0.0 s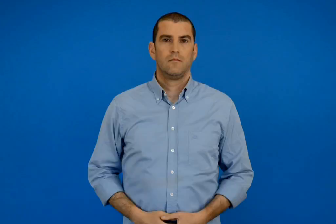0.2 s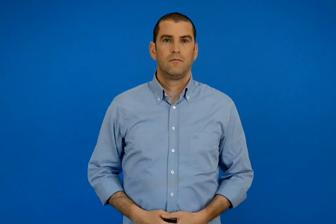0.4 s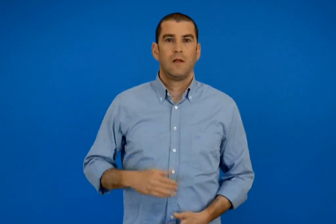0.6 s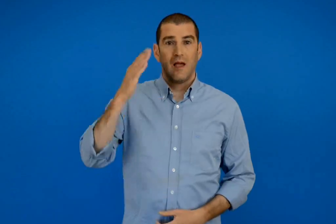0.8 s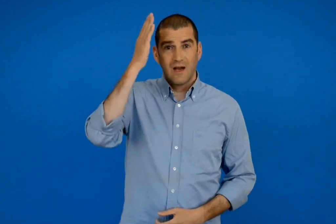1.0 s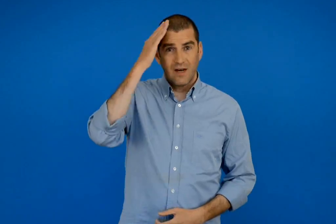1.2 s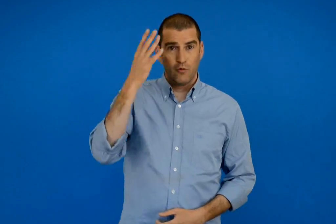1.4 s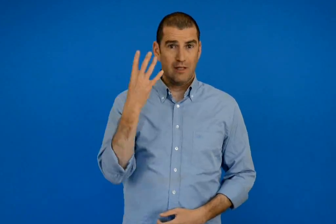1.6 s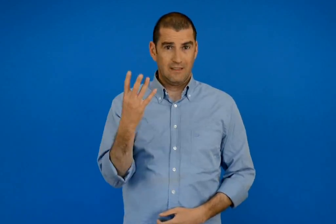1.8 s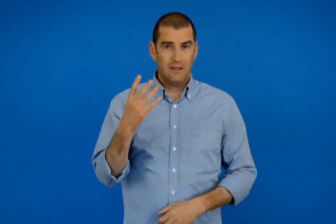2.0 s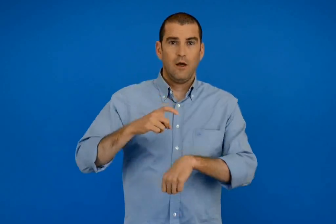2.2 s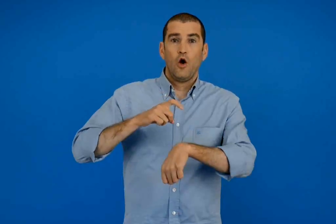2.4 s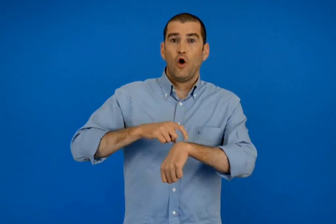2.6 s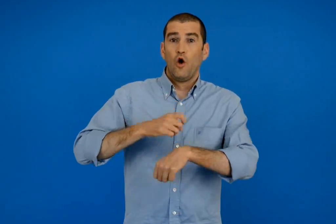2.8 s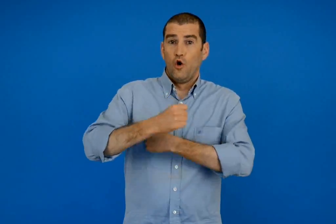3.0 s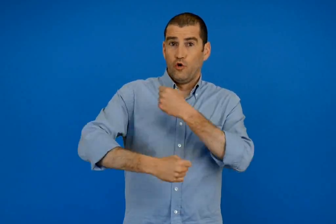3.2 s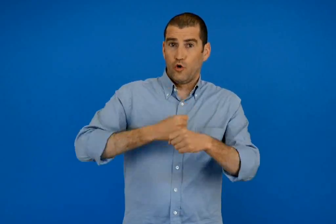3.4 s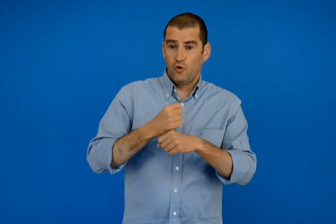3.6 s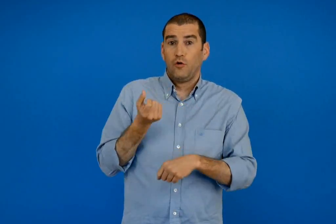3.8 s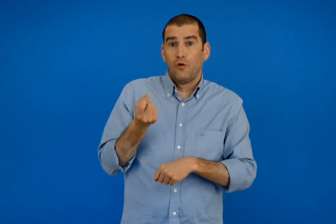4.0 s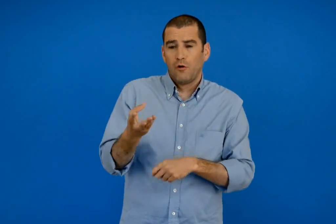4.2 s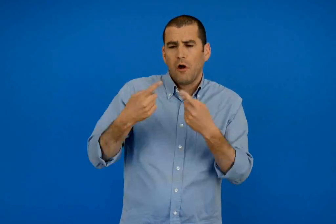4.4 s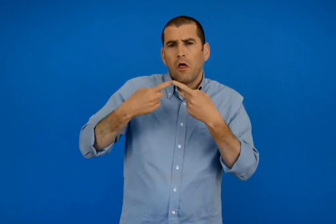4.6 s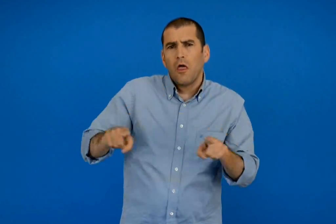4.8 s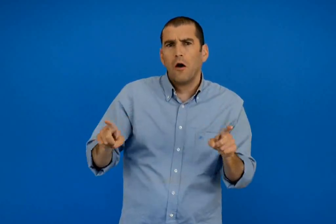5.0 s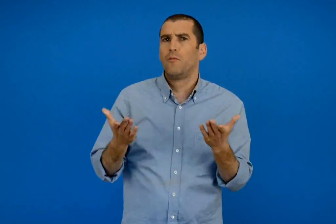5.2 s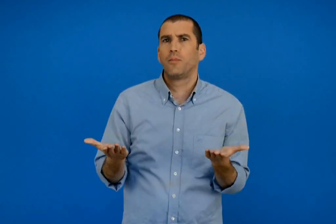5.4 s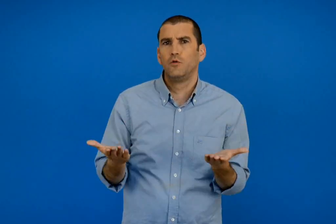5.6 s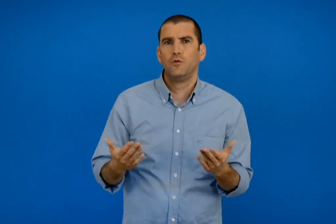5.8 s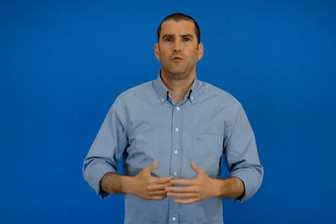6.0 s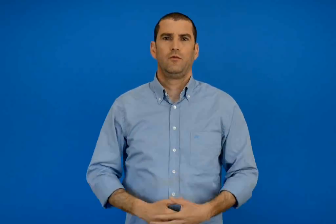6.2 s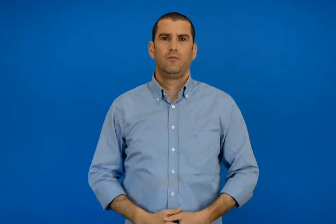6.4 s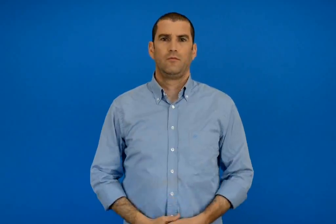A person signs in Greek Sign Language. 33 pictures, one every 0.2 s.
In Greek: κεφάλαιο 4 πως αλλιώς μετράω το χρόνο ;
